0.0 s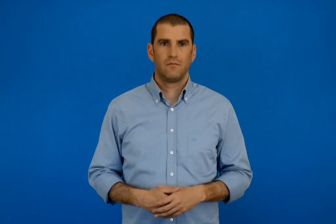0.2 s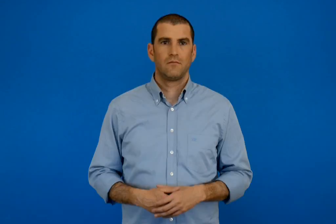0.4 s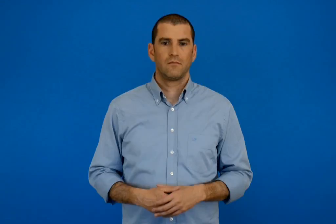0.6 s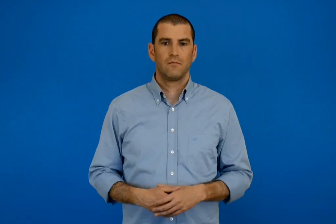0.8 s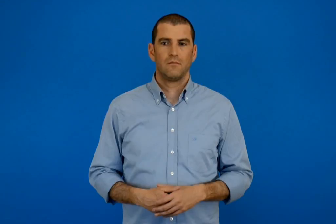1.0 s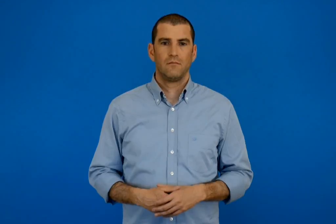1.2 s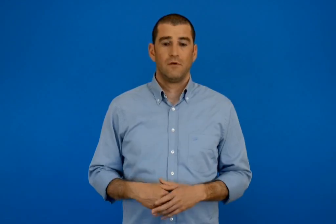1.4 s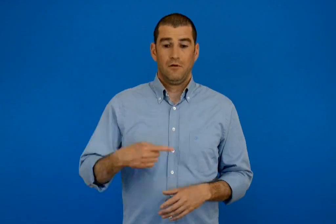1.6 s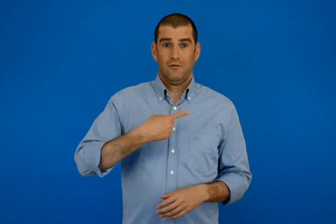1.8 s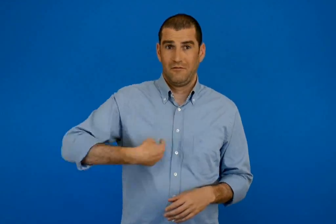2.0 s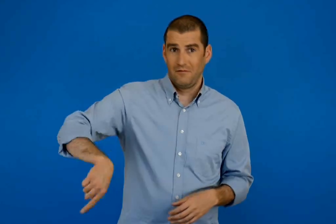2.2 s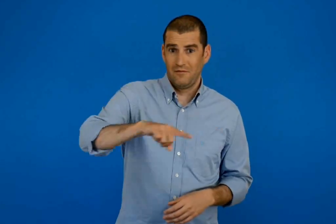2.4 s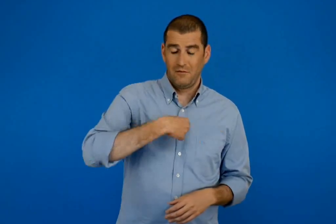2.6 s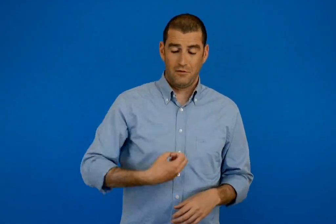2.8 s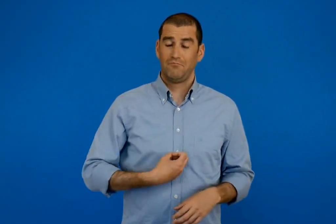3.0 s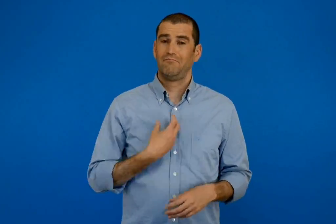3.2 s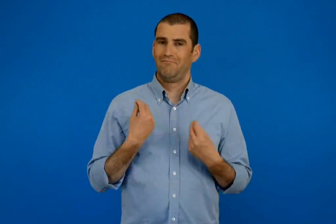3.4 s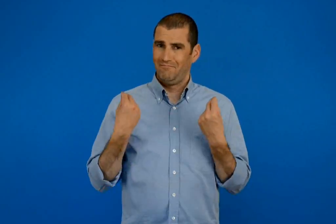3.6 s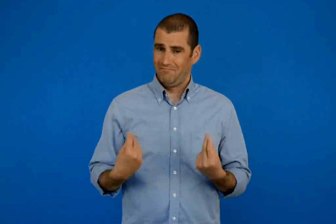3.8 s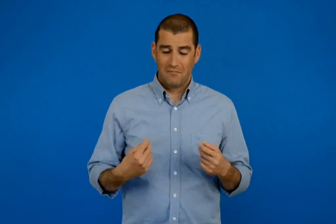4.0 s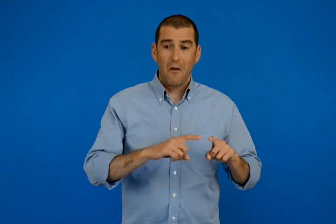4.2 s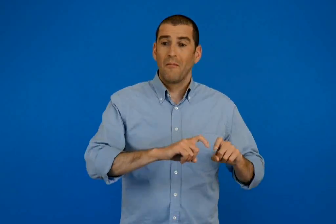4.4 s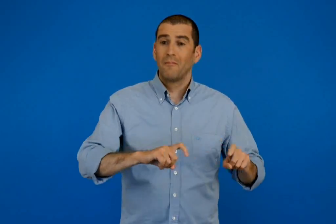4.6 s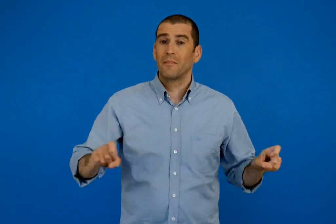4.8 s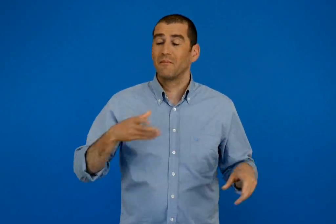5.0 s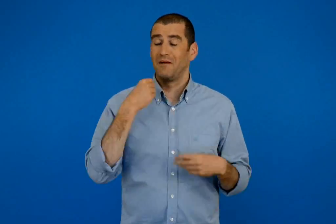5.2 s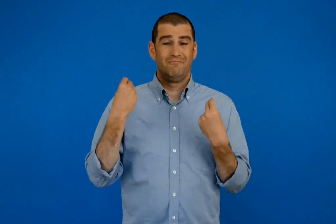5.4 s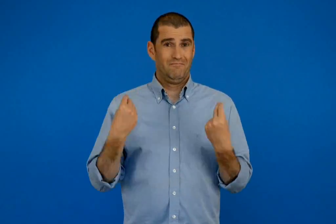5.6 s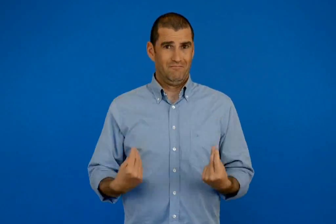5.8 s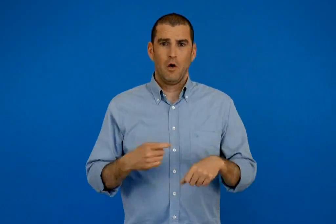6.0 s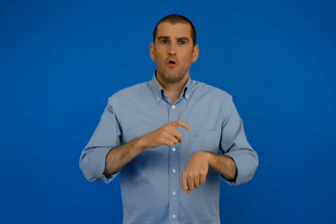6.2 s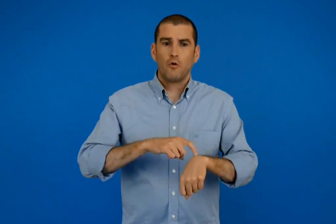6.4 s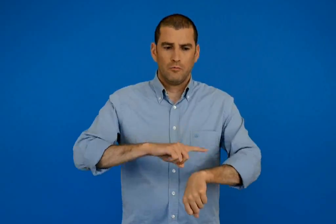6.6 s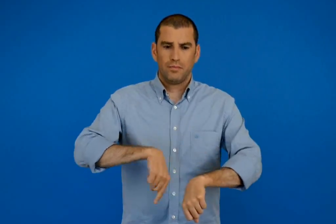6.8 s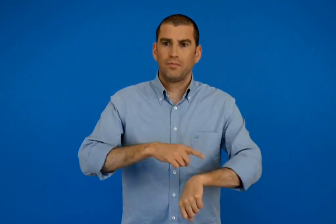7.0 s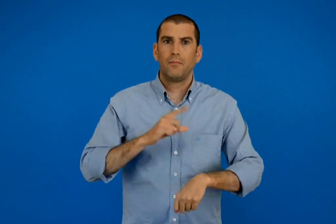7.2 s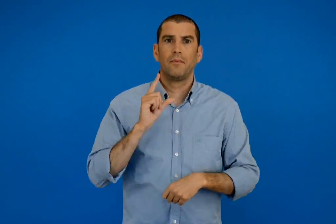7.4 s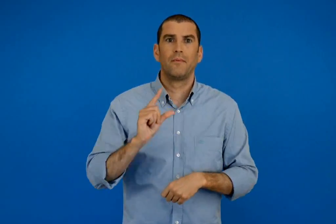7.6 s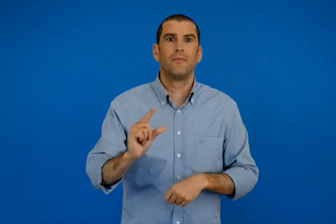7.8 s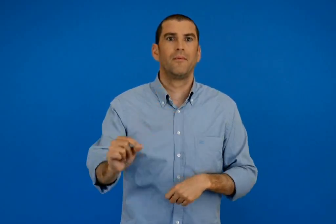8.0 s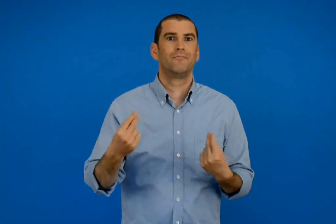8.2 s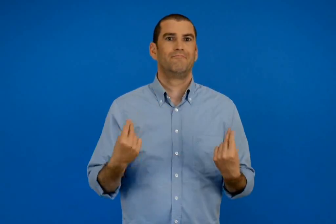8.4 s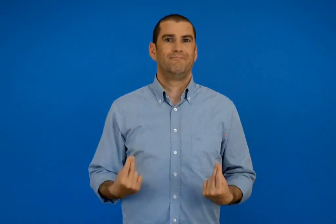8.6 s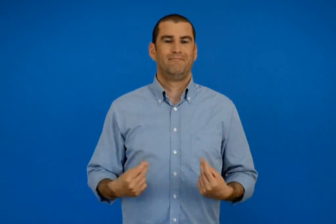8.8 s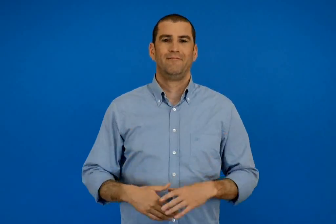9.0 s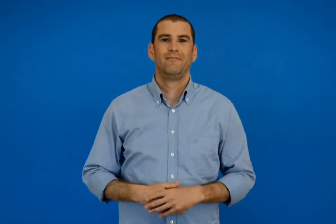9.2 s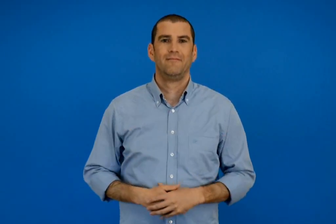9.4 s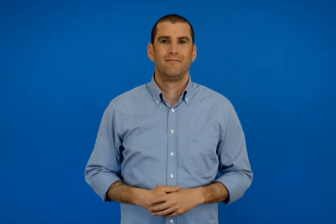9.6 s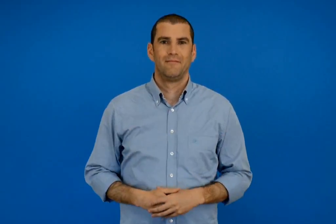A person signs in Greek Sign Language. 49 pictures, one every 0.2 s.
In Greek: ο χρόνος κυλάει ευχάριστα όταν νιώθουμε καλά και κάνουμε όμορφα πράγματα
